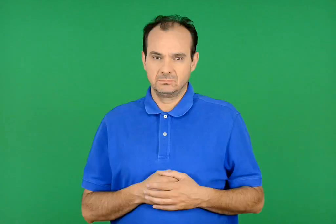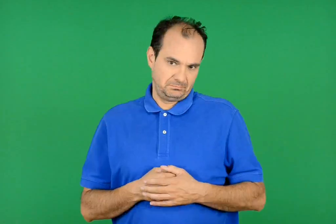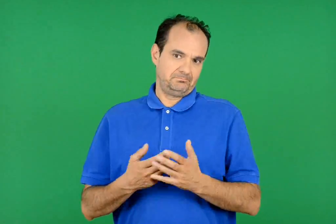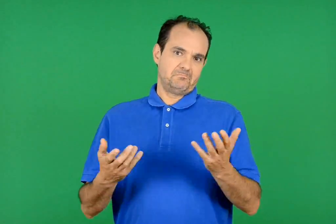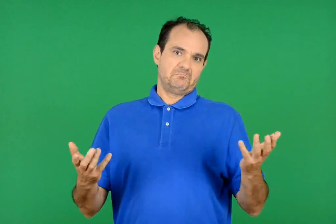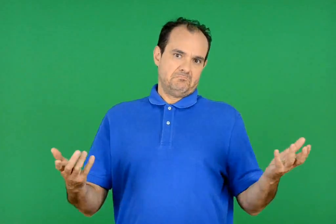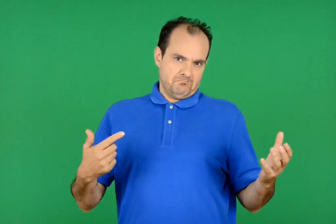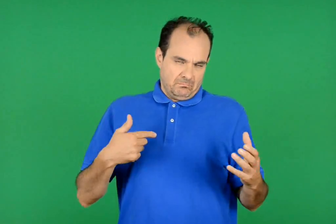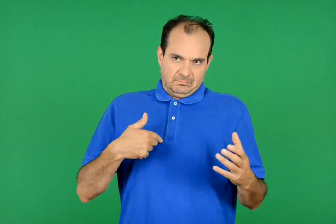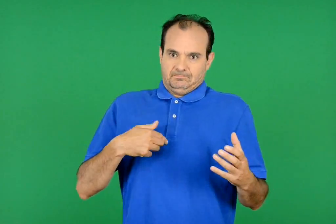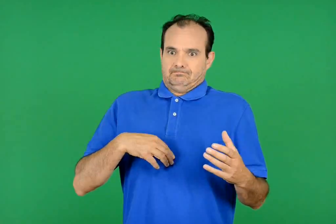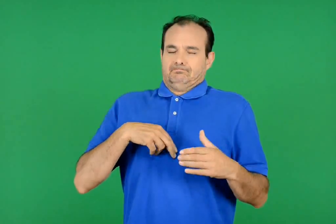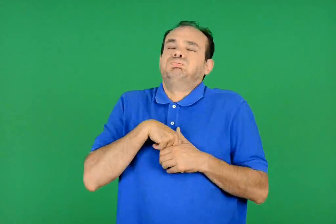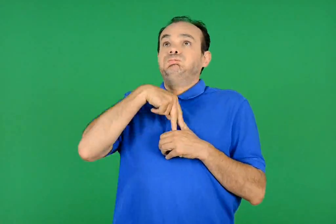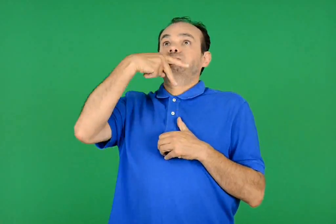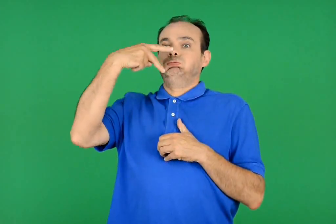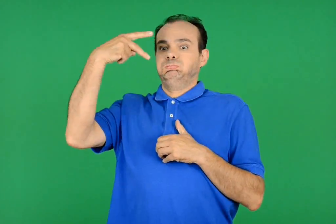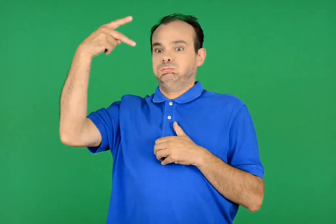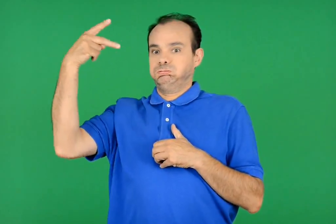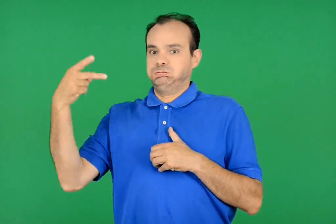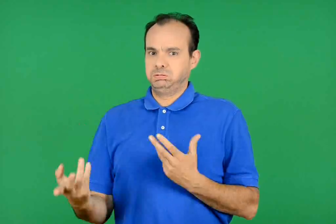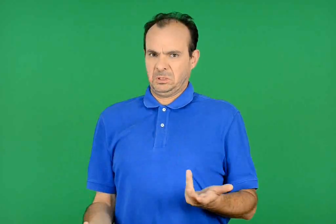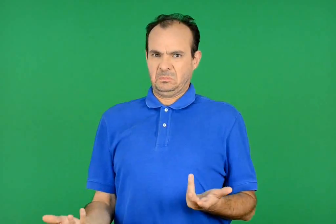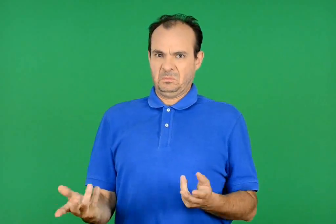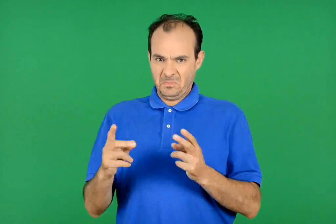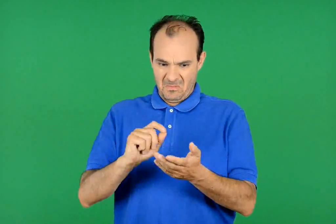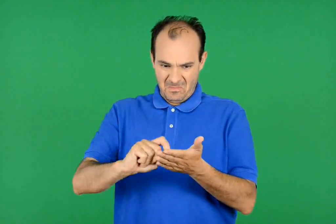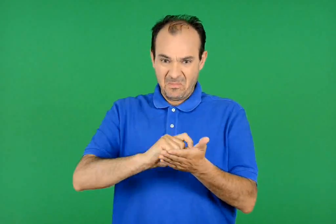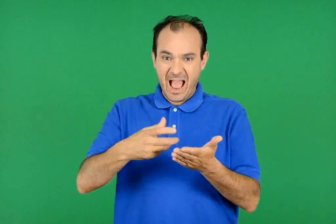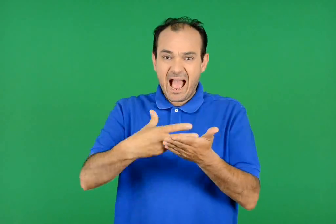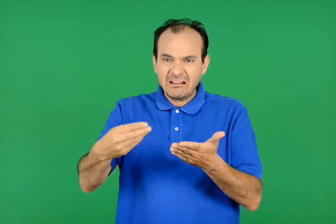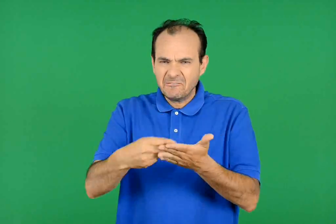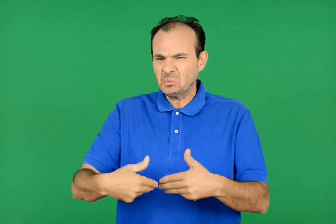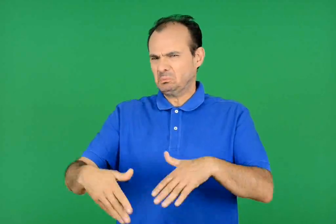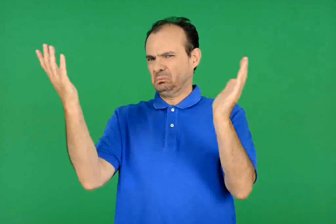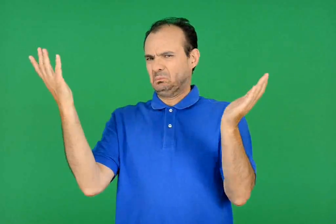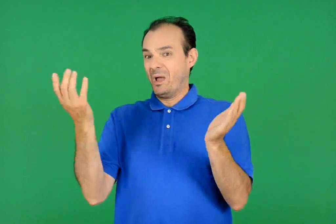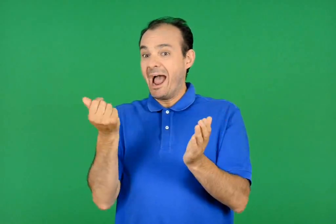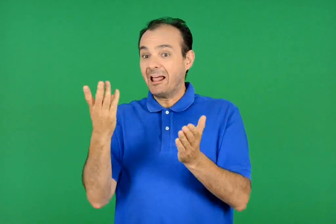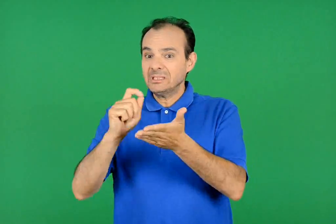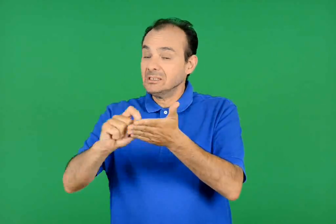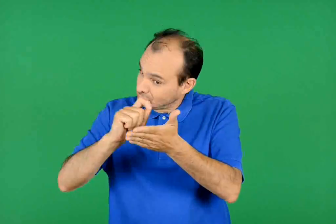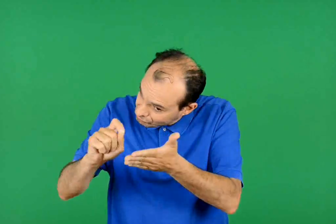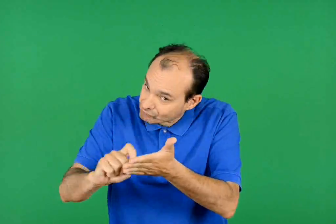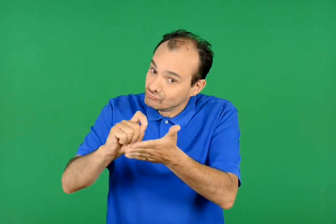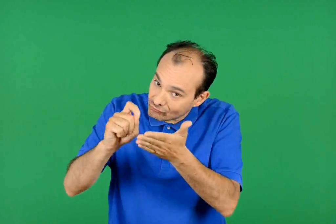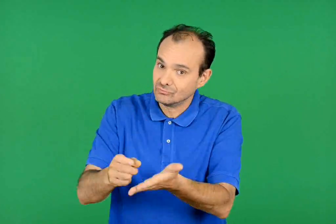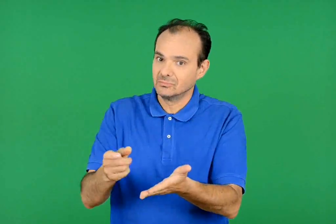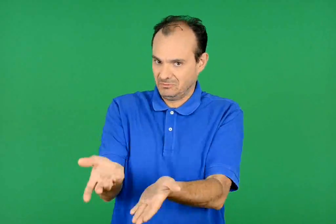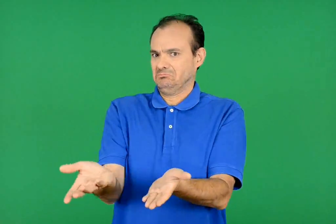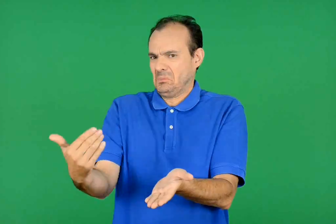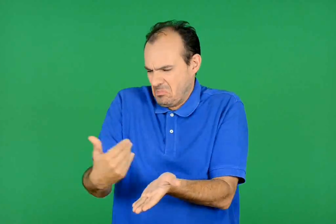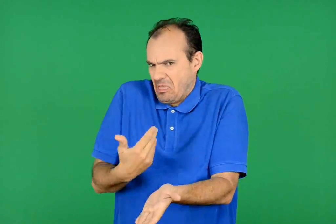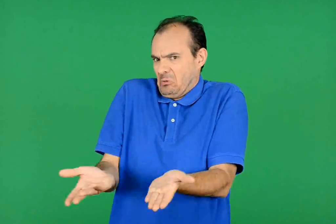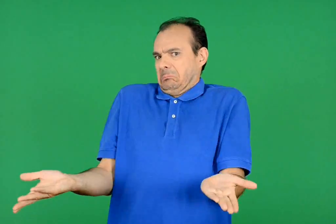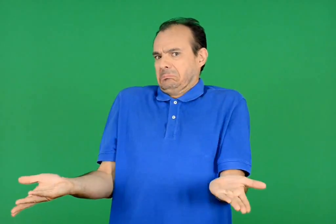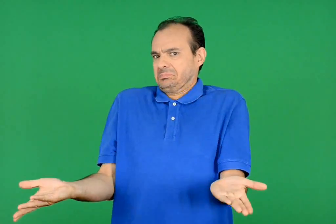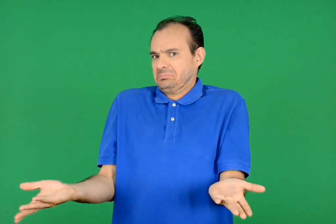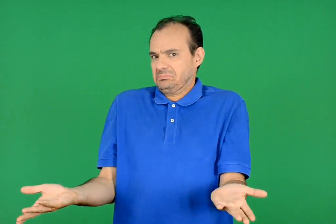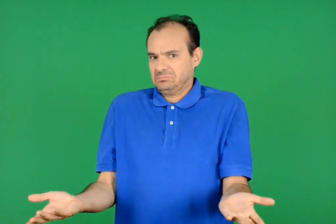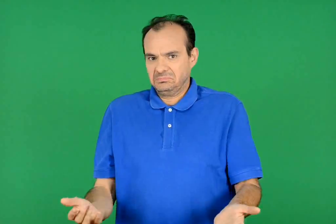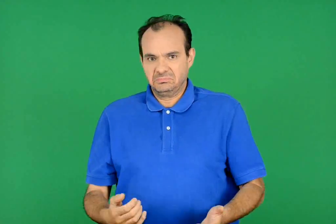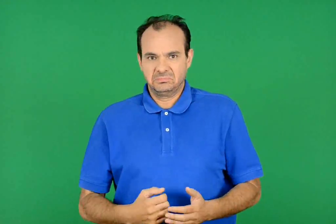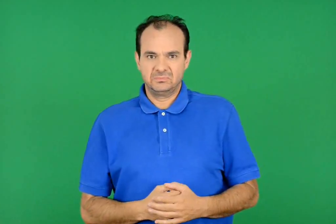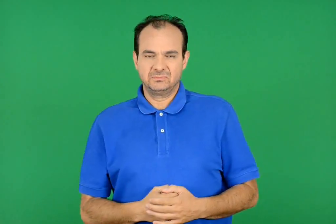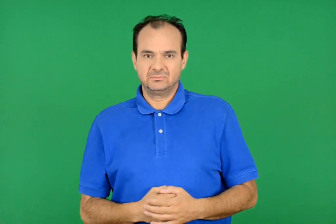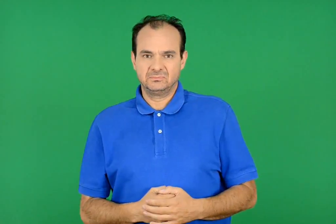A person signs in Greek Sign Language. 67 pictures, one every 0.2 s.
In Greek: μα είναι δυνατόν ; βγήκα από τα ρούχα μου . αριθμητική έγραφα , όχι αντιγραφή έχω άδικο ;
